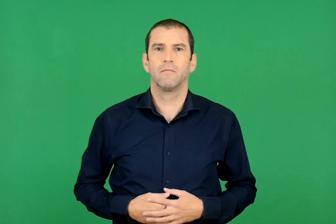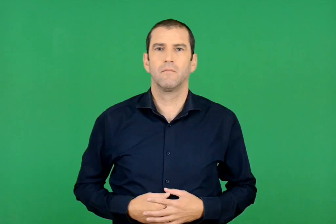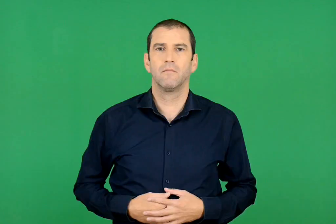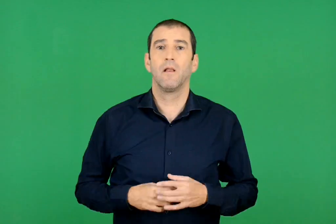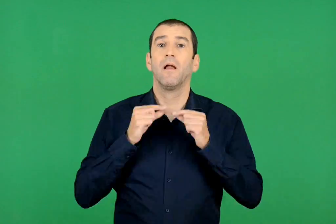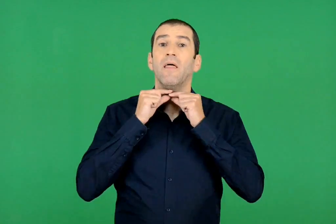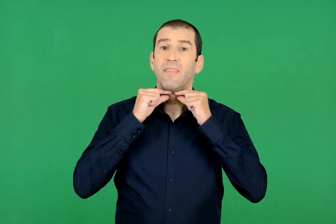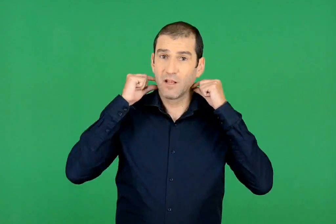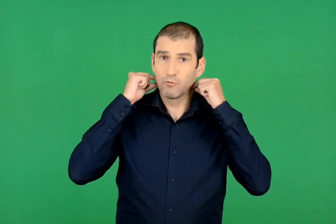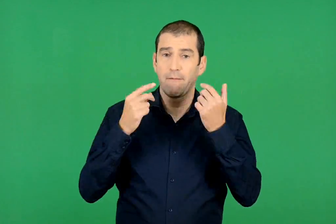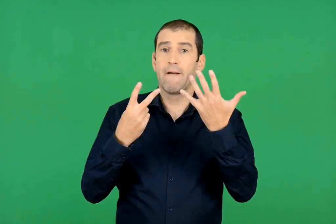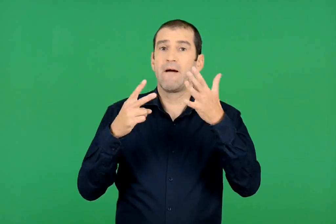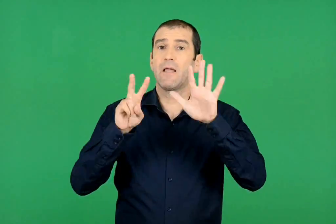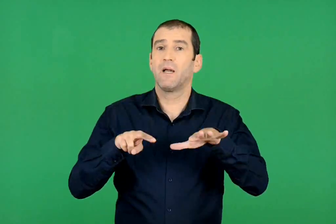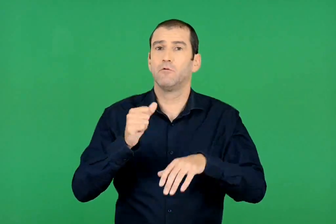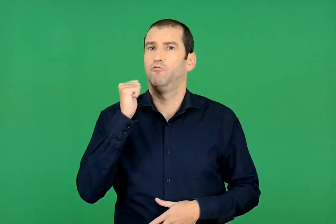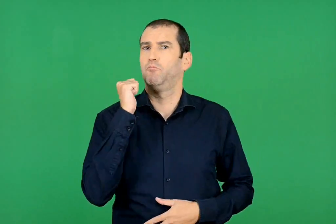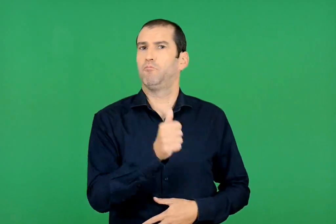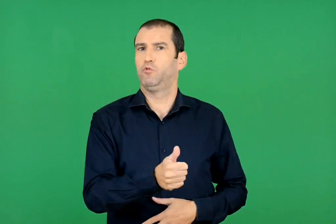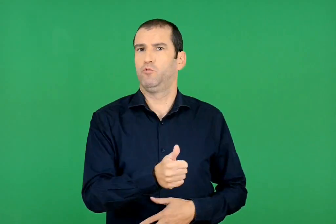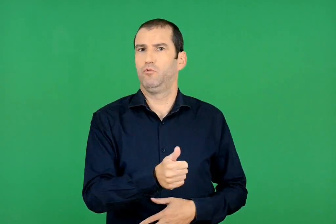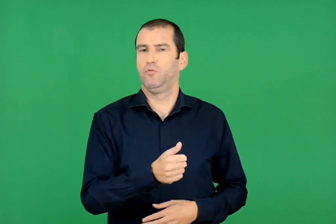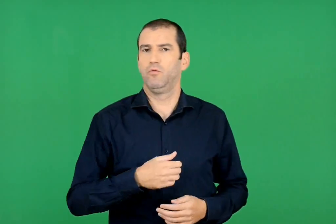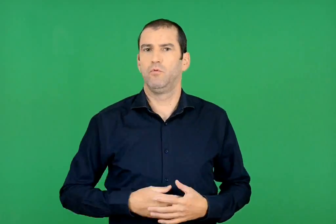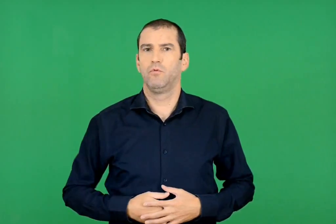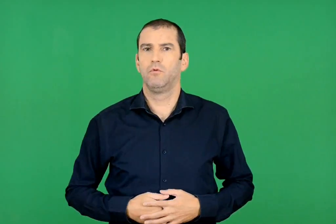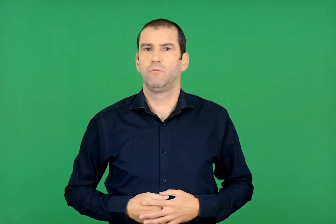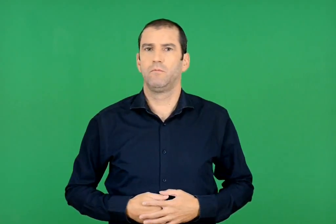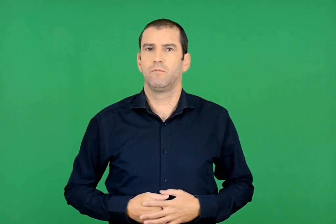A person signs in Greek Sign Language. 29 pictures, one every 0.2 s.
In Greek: ο δαρείος θα μείνει μόνος του εφτά μέρες
